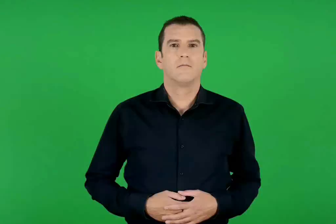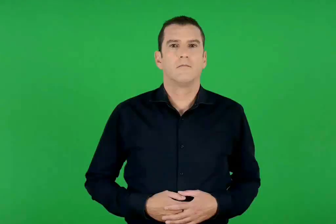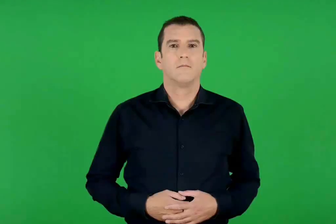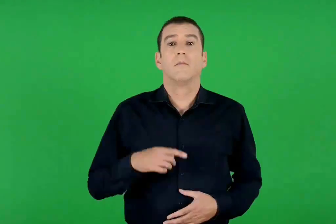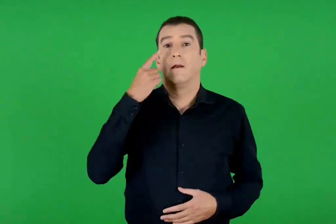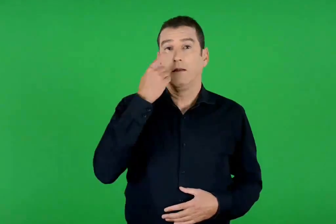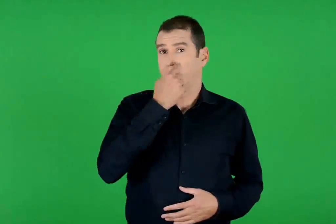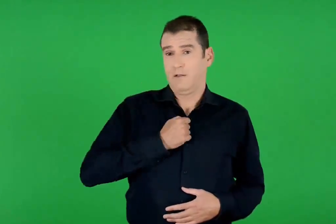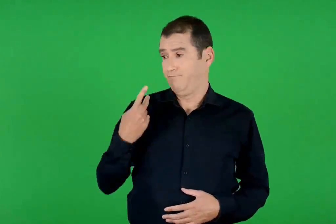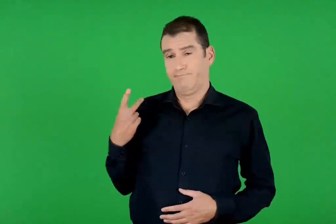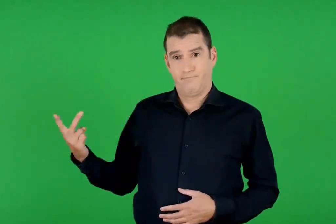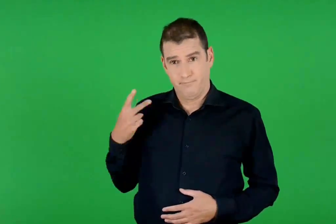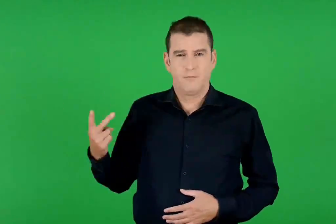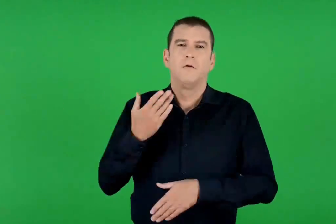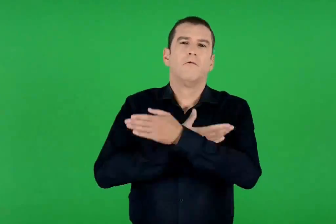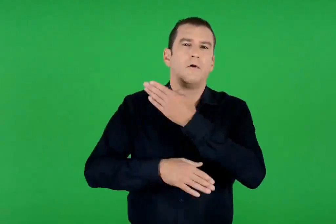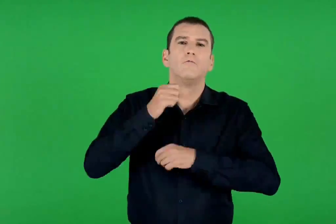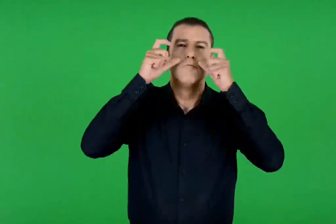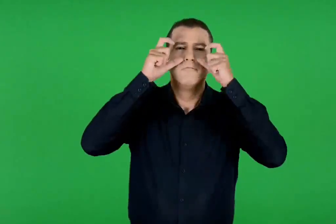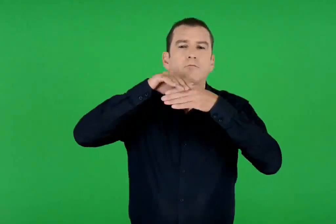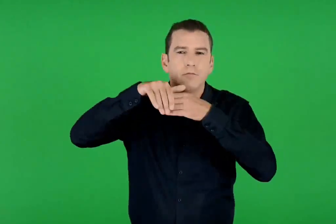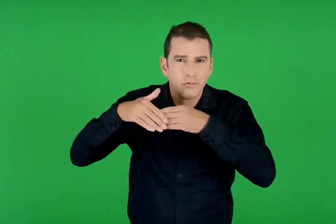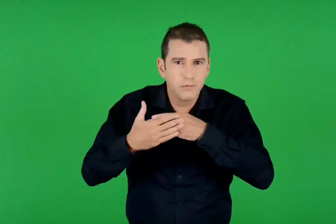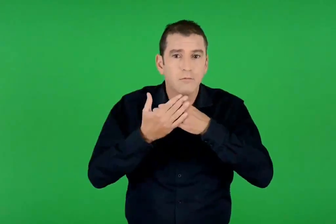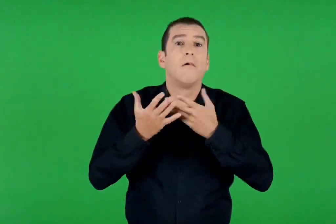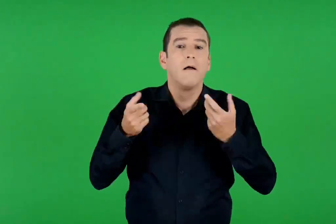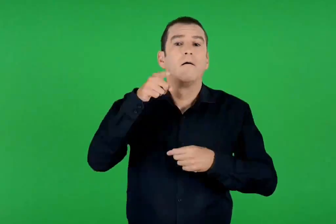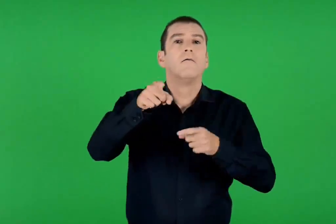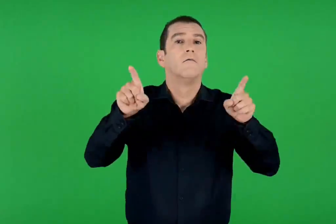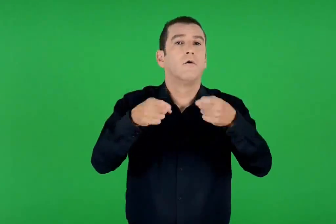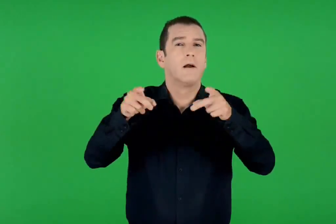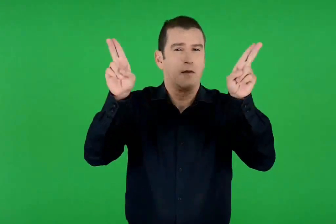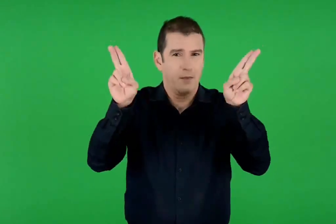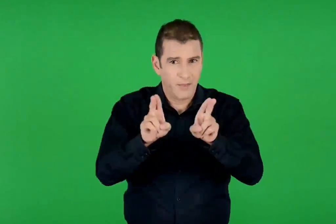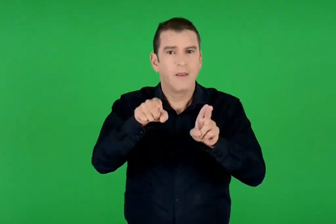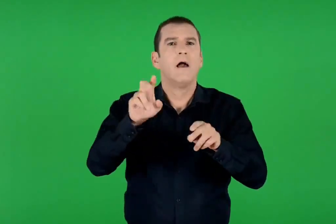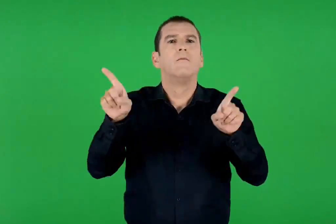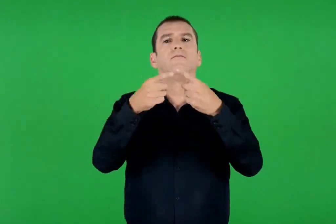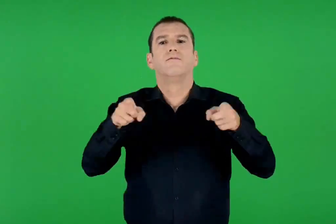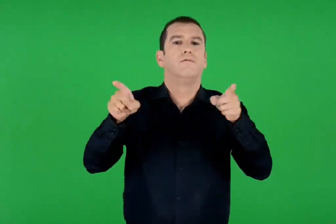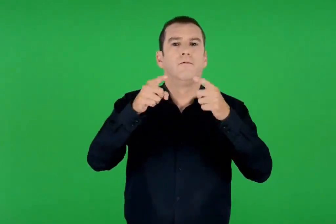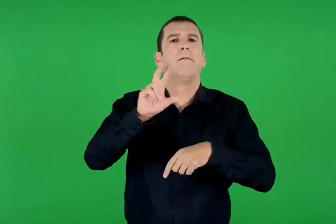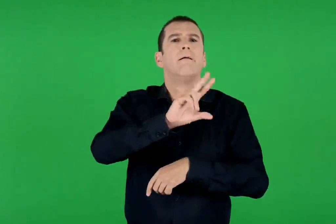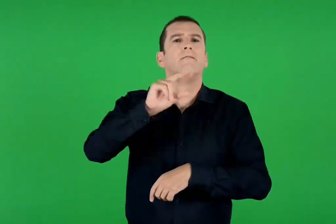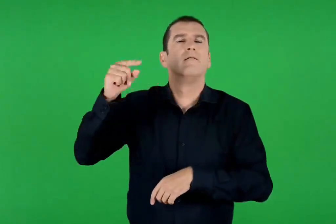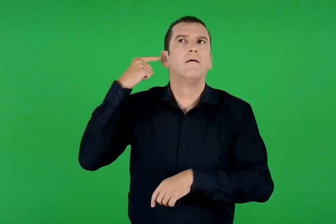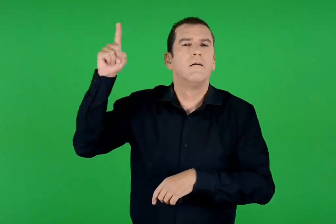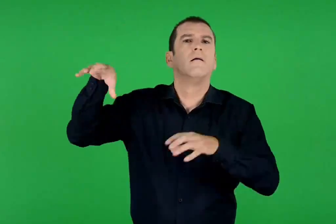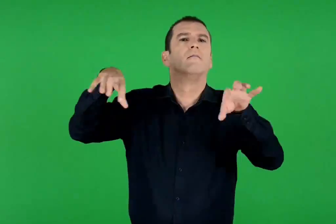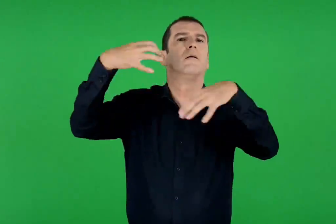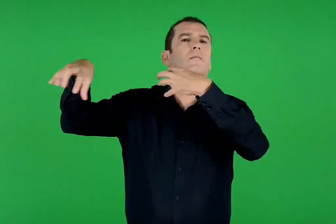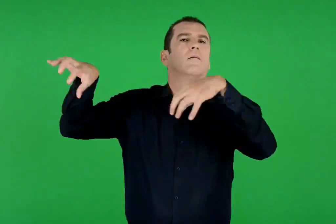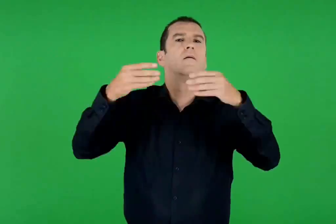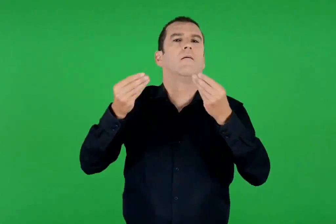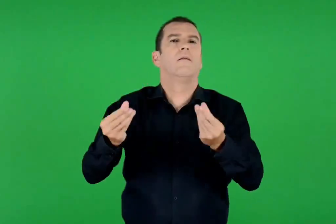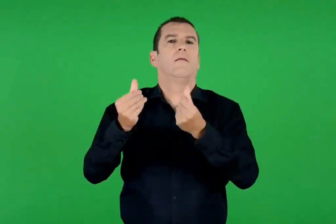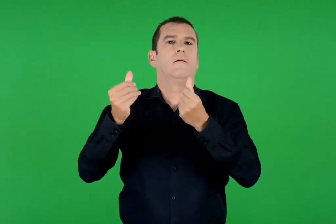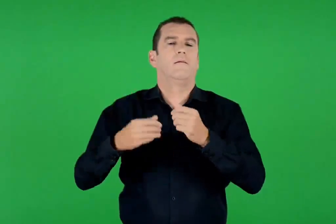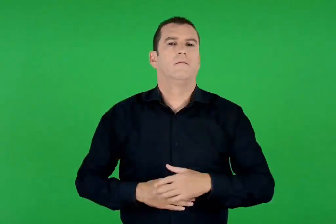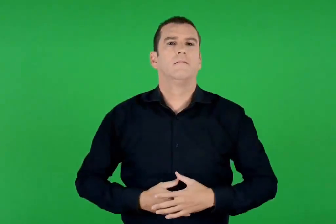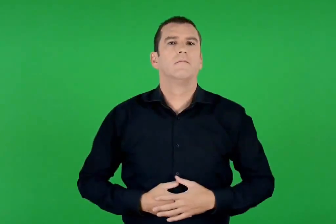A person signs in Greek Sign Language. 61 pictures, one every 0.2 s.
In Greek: τα μάτια μας κουρασμένα από την ξαγρύπνια , όμως τα τροπάρια με το γρήγορο ρυθμό τους ήταν σαν κρυστάλλινοι ήχοι καμπάνας
